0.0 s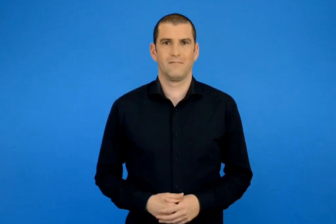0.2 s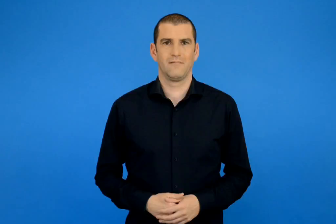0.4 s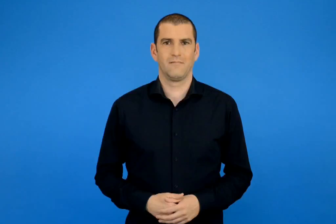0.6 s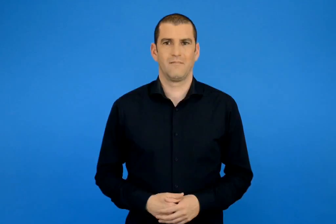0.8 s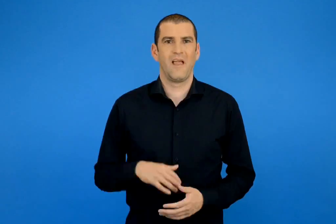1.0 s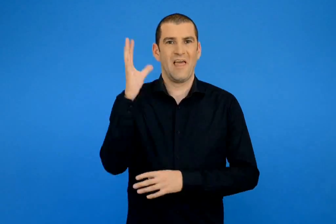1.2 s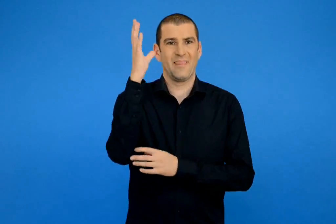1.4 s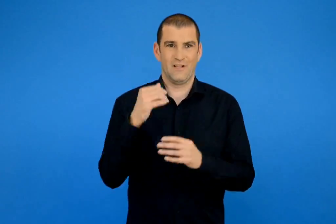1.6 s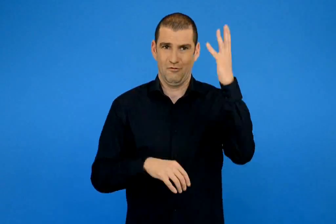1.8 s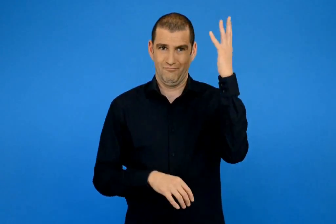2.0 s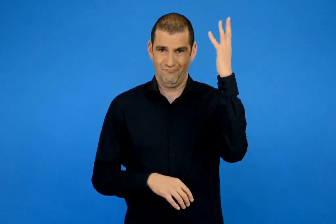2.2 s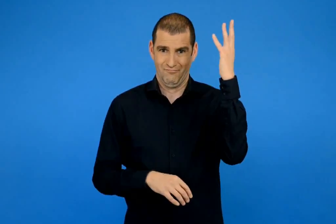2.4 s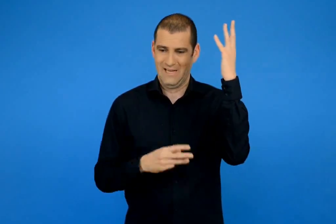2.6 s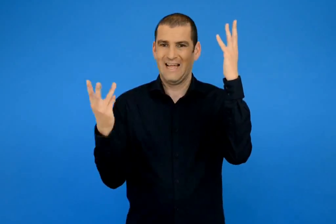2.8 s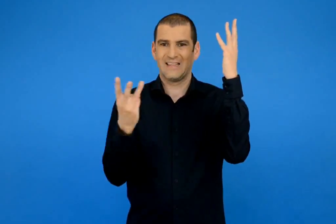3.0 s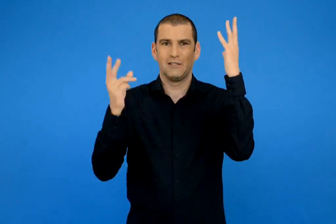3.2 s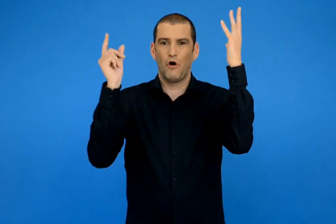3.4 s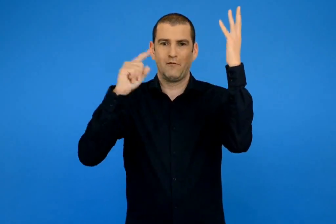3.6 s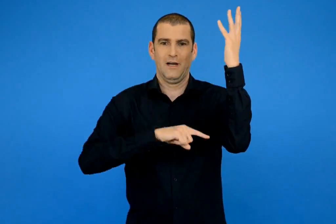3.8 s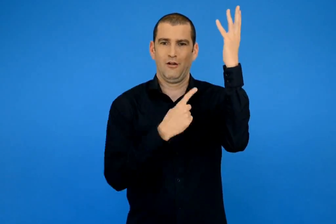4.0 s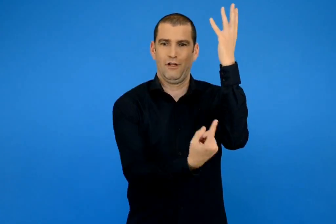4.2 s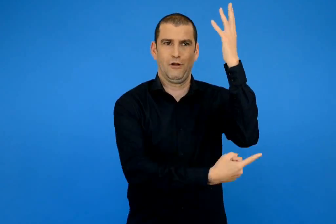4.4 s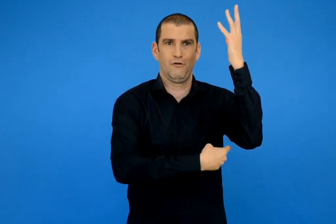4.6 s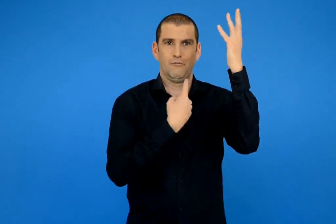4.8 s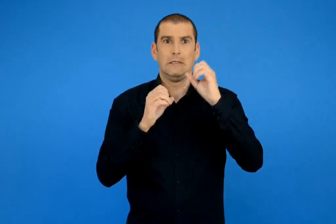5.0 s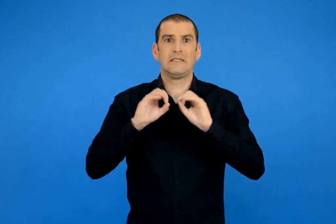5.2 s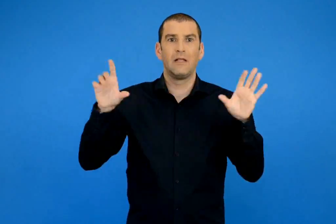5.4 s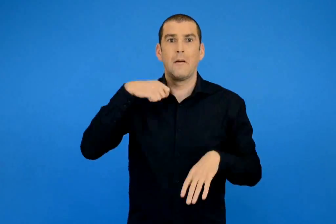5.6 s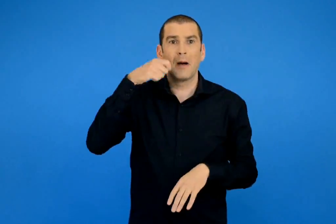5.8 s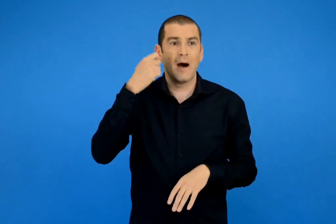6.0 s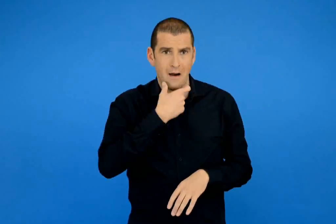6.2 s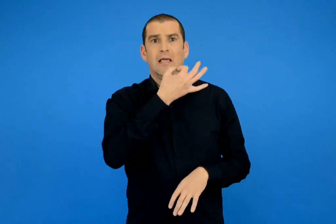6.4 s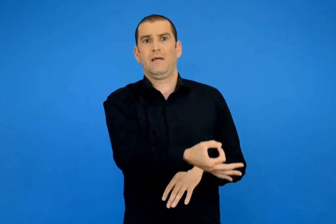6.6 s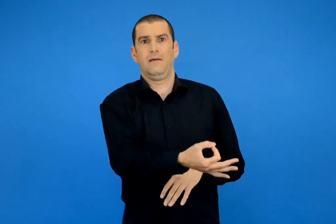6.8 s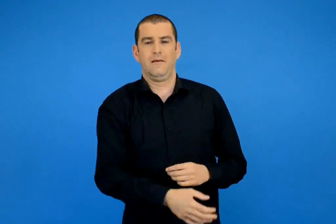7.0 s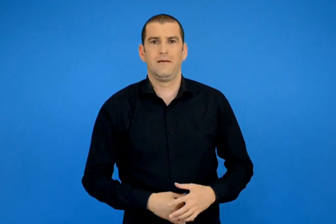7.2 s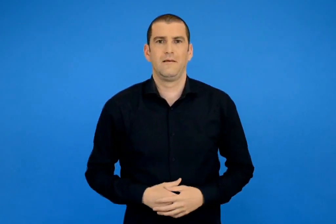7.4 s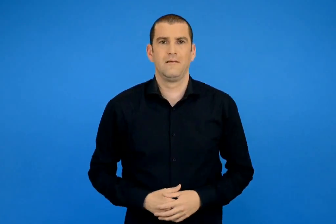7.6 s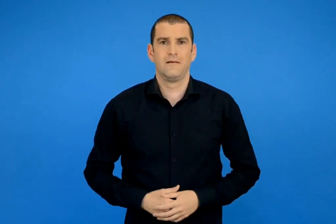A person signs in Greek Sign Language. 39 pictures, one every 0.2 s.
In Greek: αρχίσαν να χορεύουν και οι τρεις τους γύρω από το δέντρο και ξαφνικά η μαμά φώναξε
